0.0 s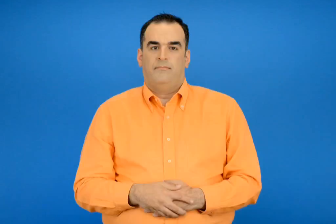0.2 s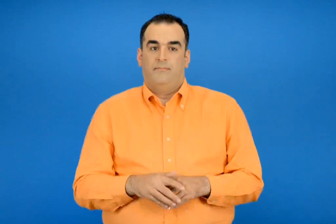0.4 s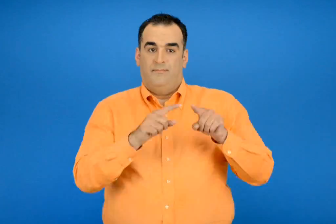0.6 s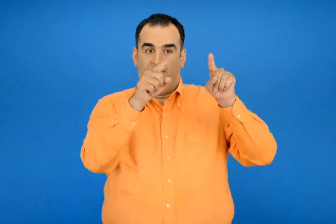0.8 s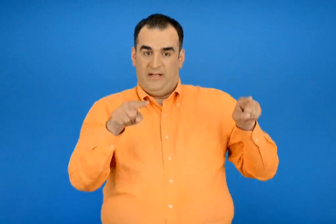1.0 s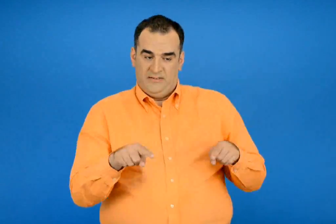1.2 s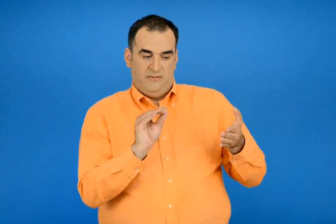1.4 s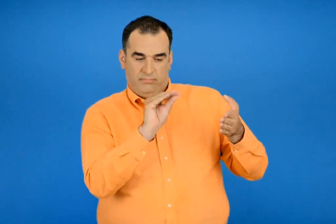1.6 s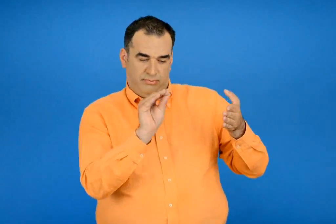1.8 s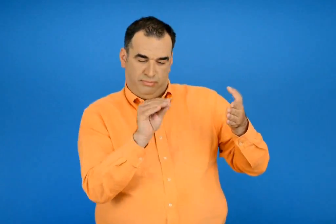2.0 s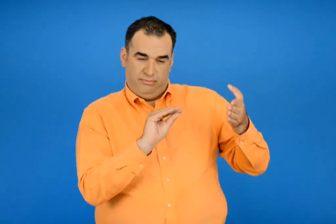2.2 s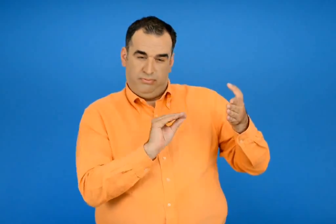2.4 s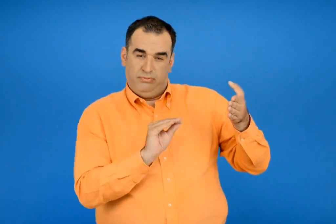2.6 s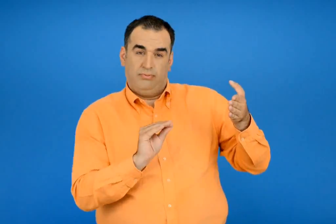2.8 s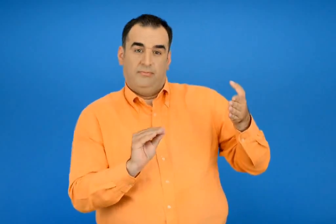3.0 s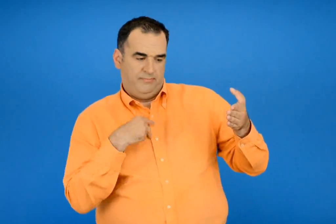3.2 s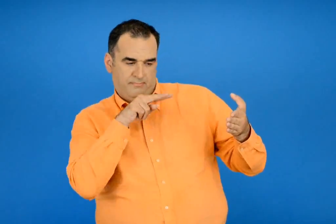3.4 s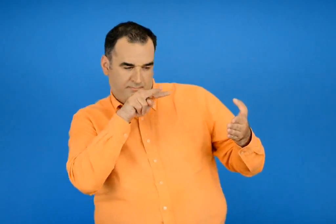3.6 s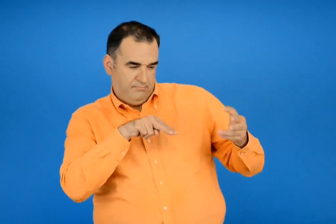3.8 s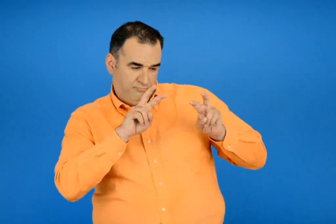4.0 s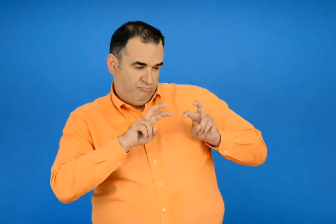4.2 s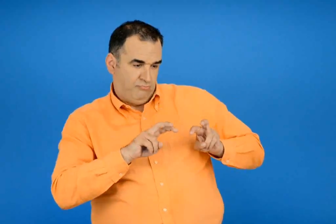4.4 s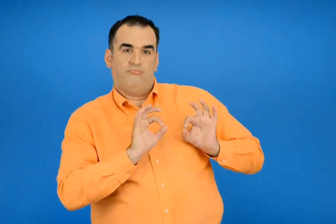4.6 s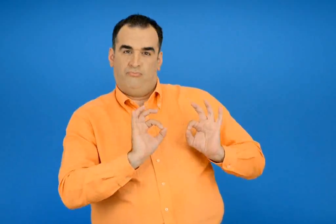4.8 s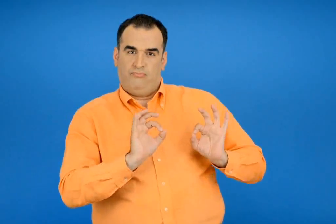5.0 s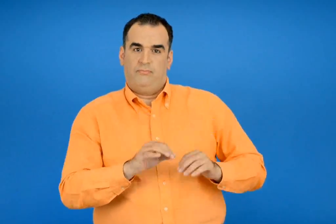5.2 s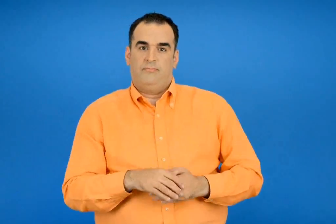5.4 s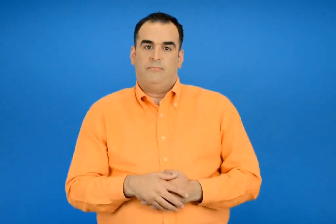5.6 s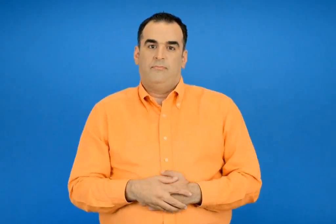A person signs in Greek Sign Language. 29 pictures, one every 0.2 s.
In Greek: συμπληρώνω τον πίνακα και ελέγχω την άποψη μου
